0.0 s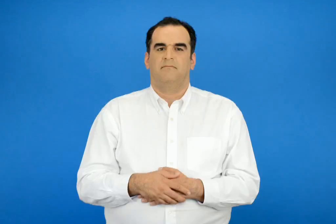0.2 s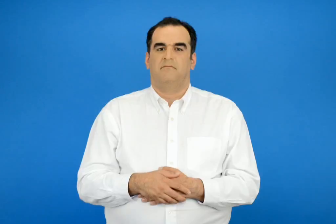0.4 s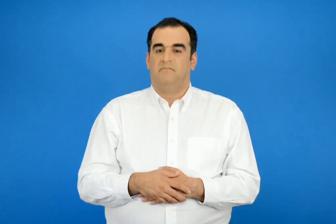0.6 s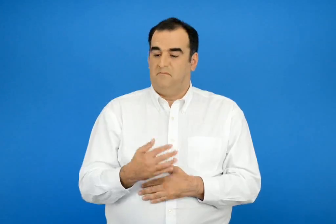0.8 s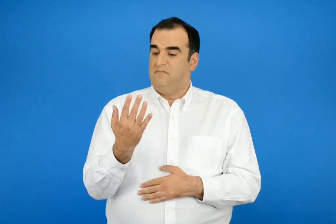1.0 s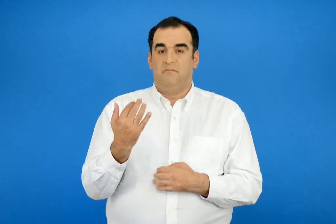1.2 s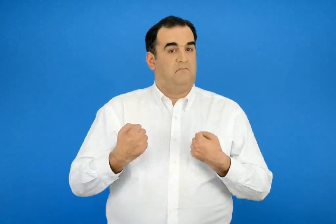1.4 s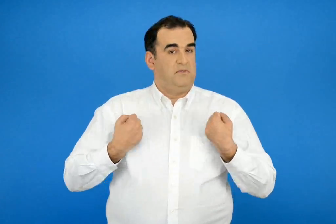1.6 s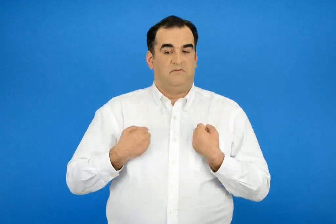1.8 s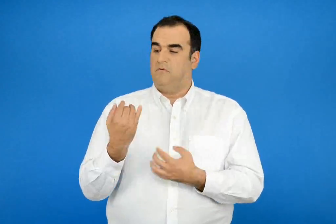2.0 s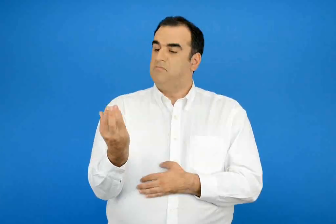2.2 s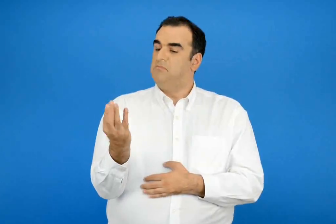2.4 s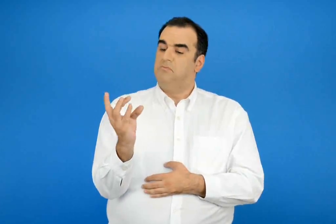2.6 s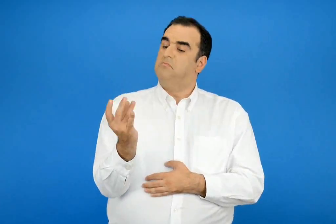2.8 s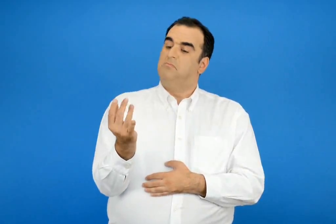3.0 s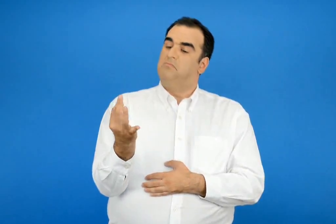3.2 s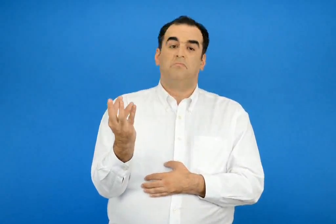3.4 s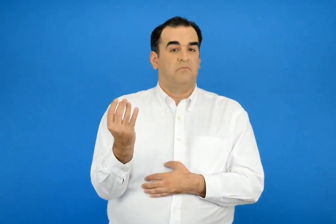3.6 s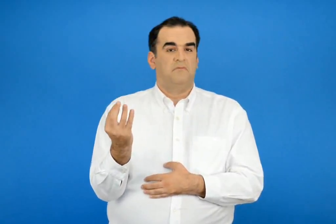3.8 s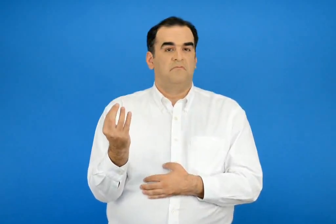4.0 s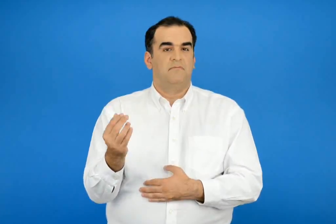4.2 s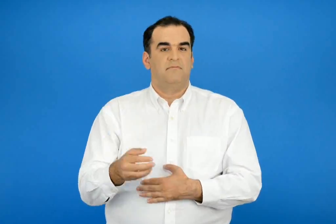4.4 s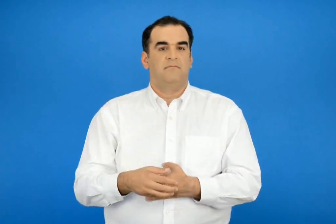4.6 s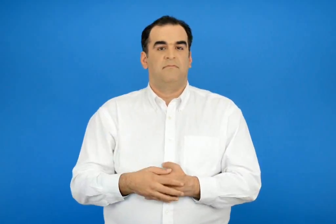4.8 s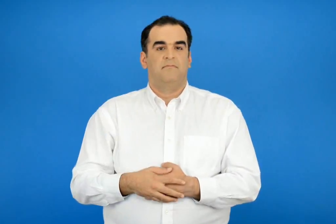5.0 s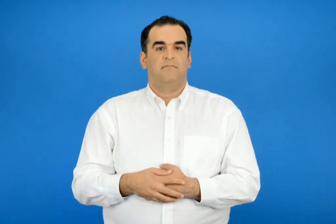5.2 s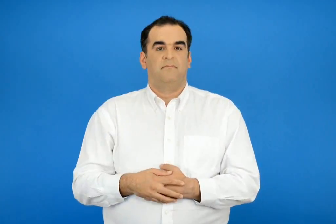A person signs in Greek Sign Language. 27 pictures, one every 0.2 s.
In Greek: το παίζω στα δάχτυλα μου
